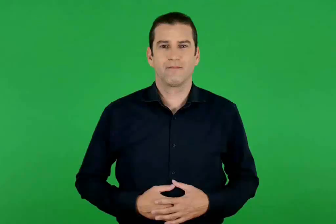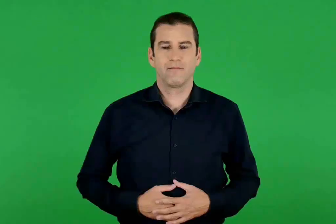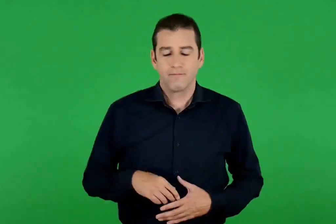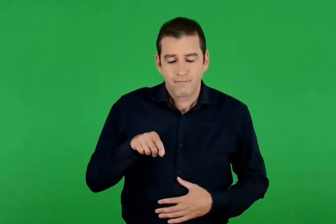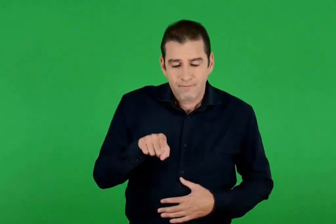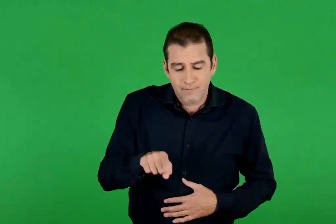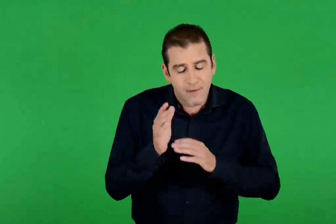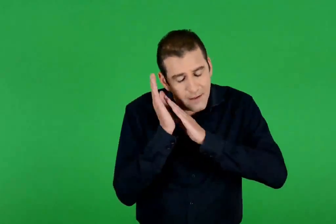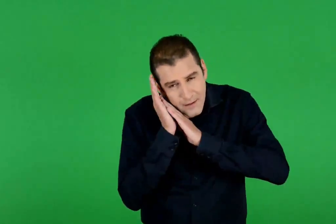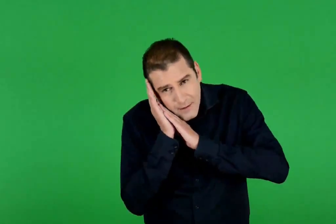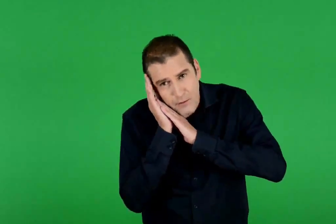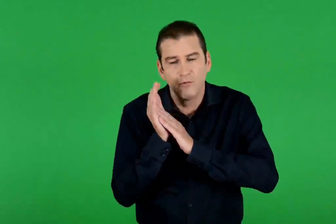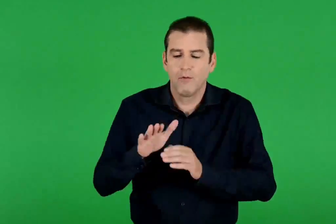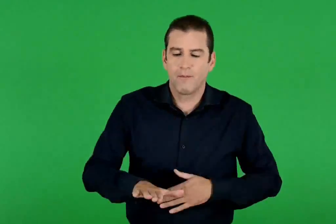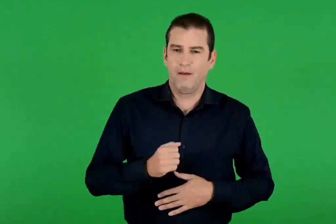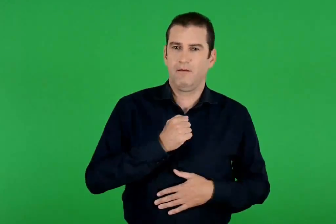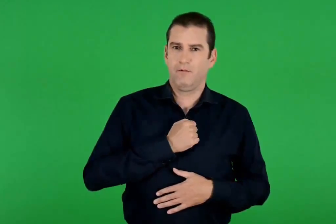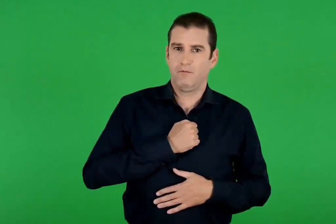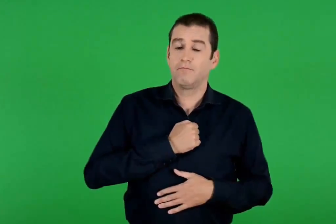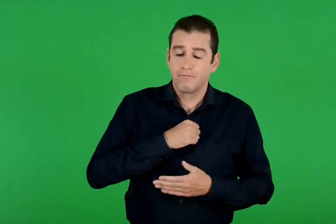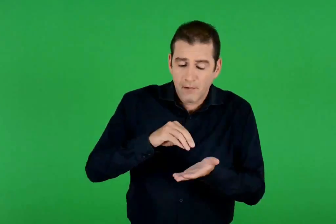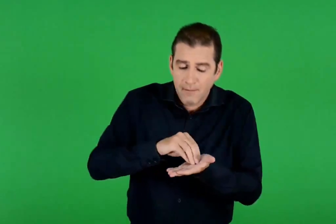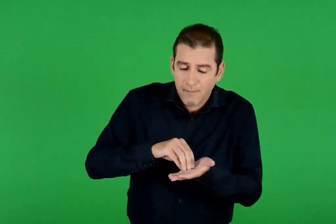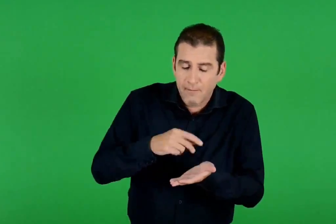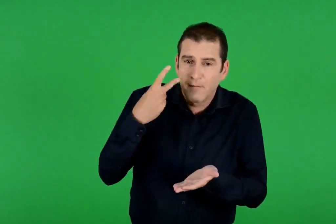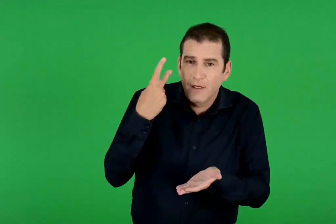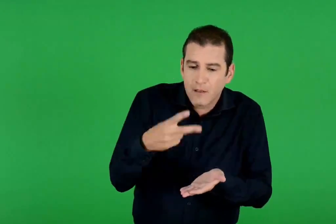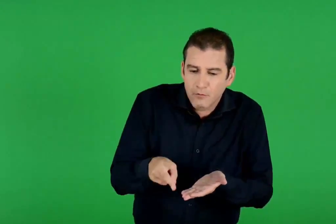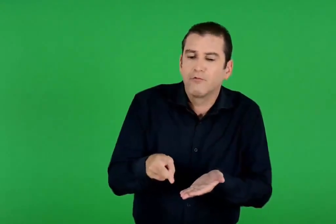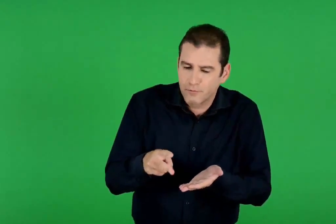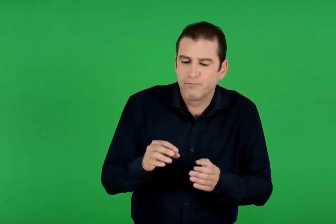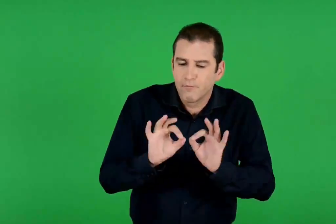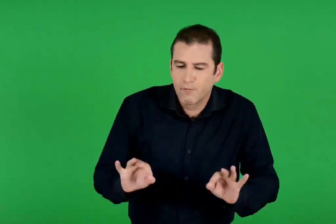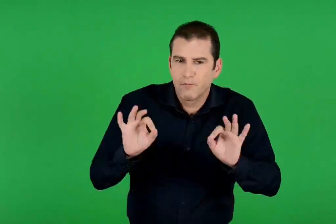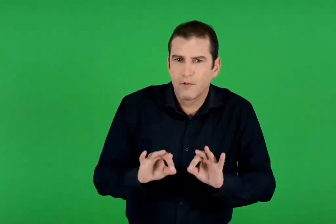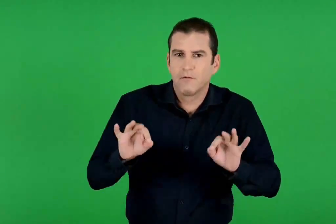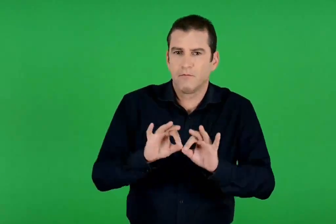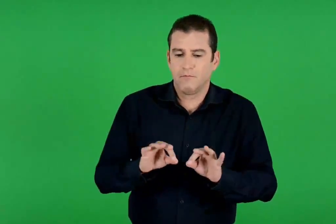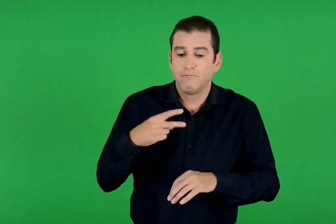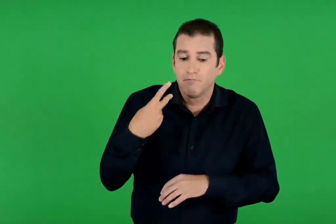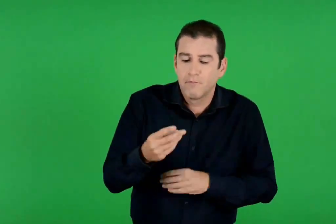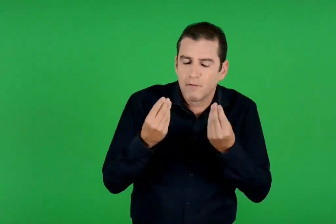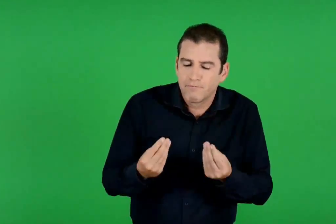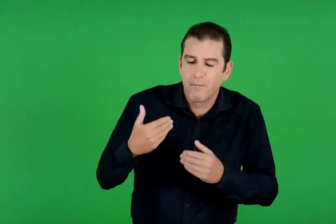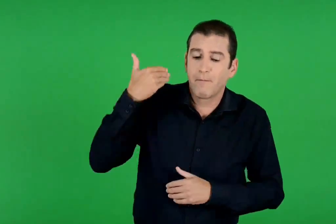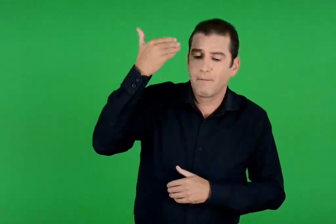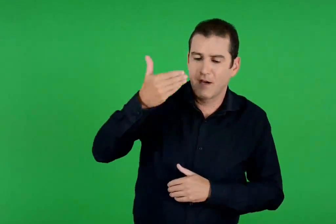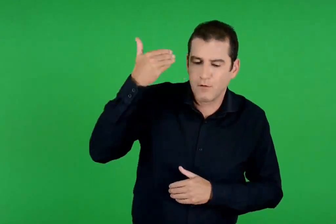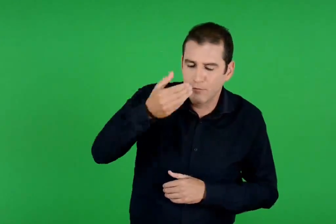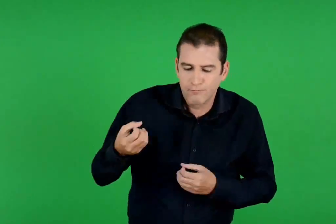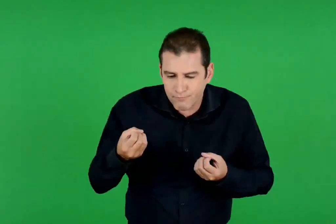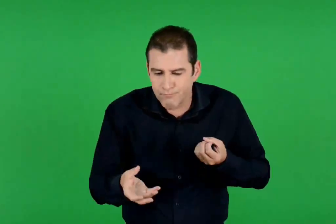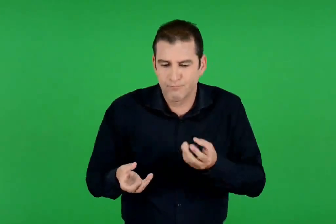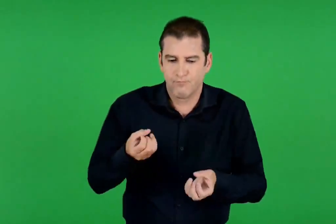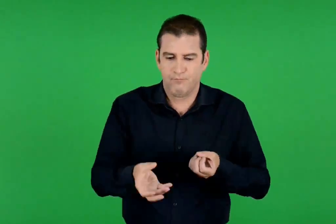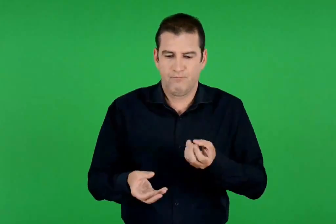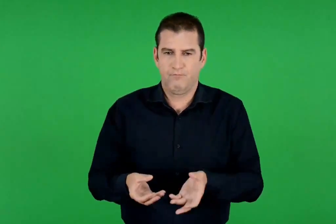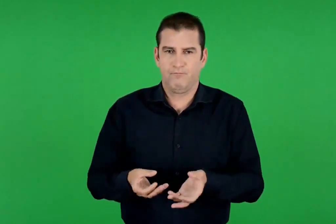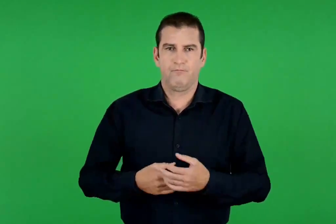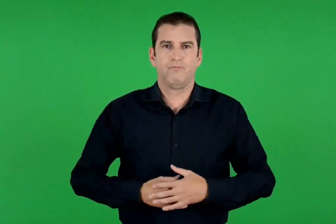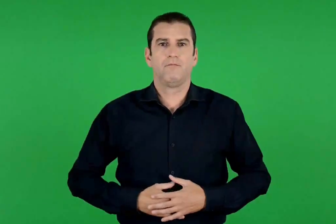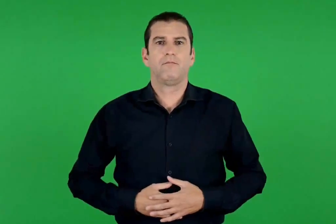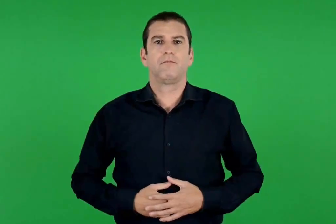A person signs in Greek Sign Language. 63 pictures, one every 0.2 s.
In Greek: κοιμήσου εσύ , παιδάκι μου , κι η μοίρα σου δουλεύει και το καλό σου ριζικό σου κουβαλάει και φέρνει
